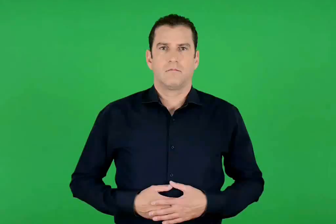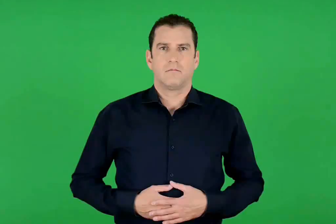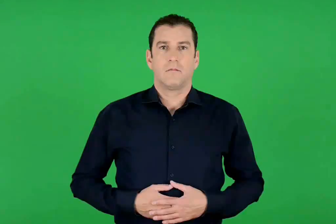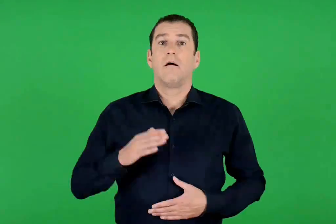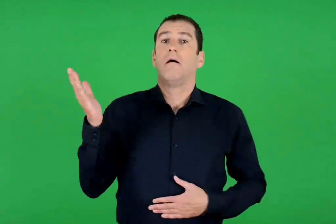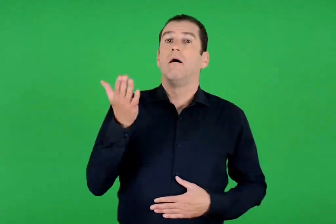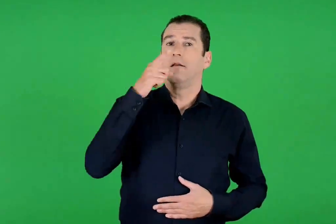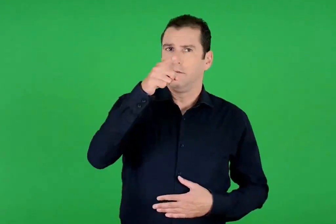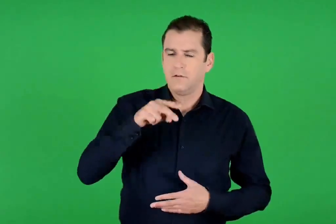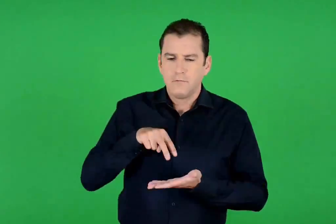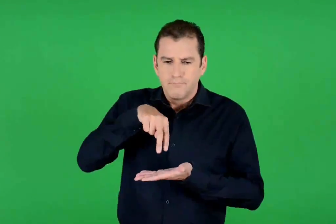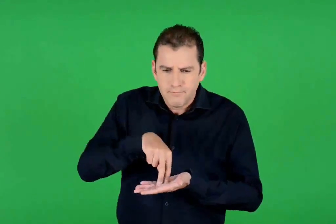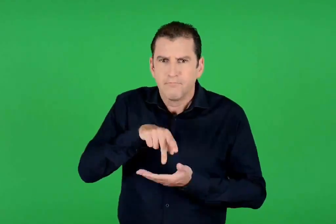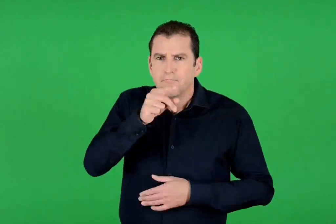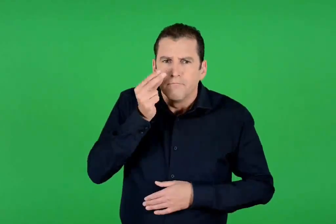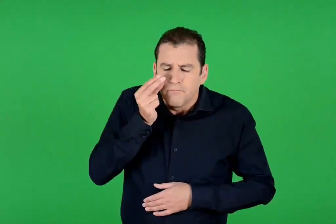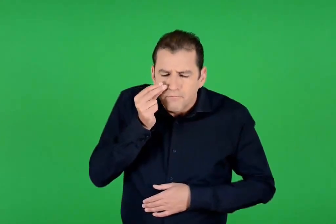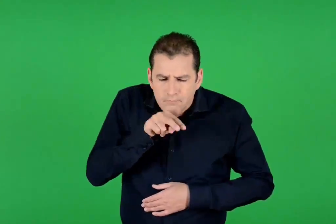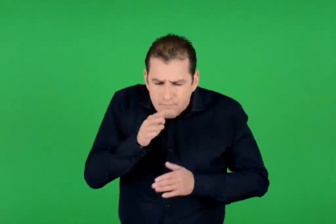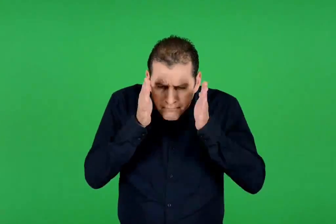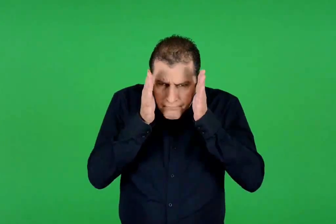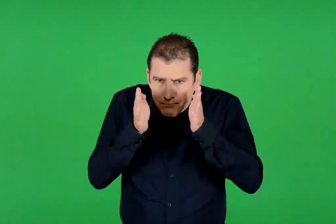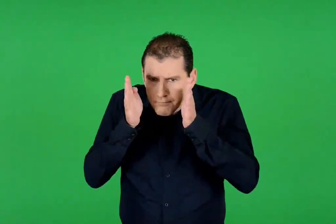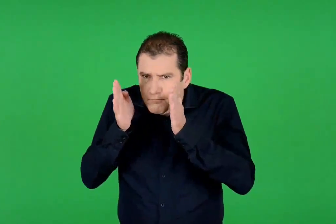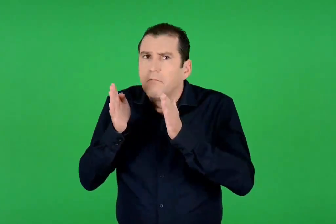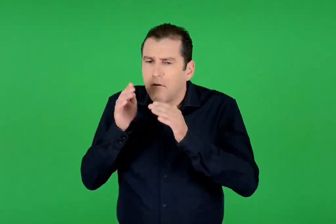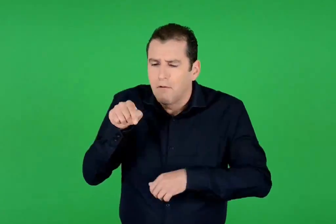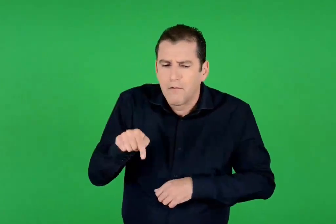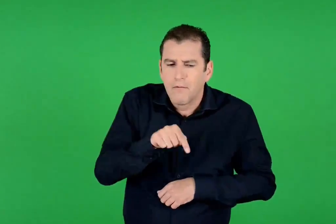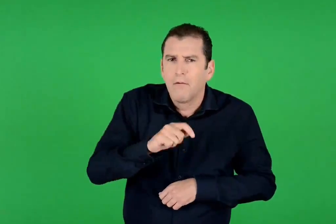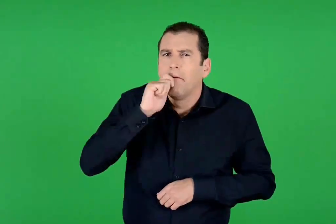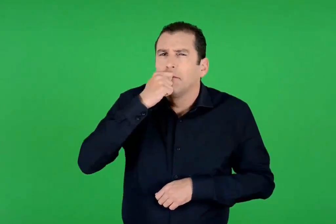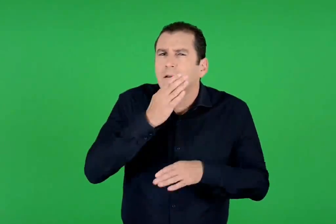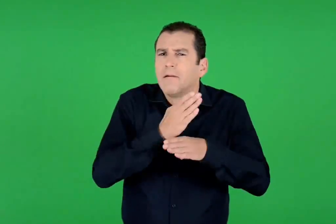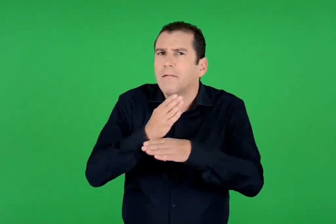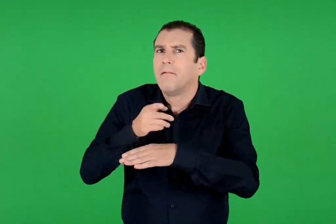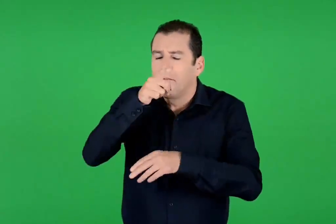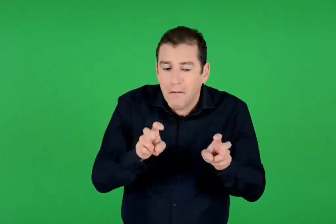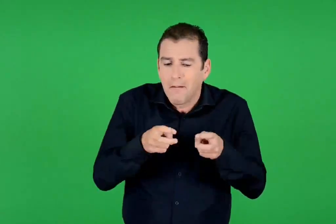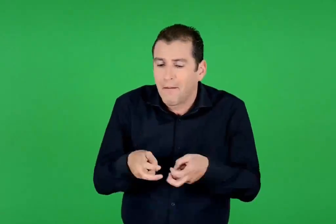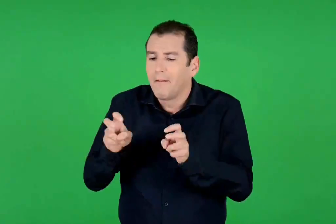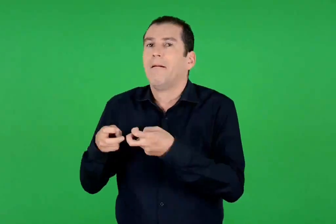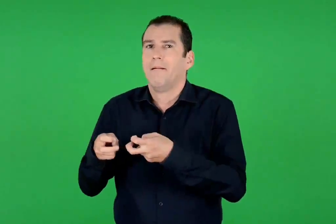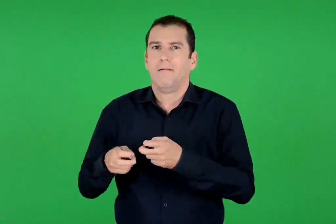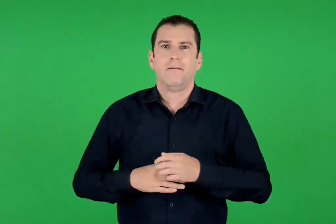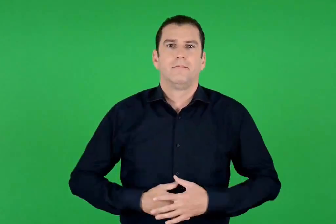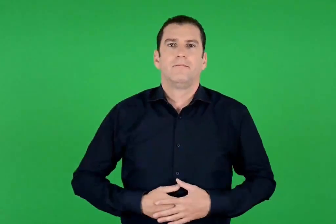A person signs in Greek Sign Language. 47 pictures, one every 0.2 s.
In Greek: αν σταθείς και τα παρατηρήσεις με προσοχή , θα ανακαλύψεις μερικά από τα κρυμμένα μυστικά τους
